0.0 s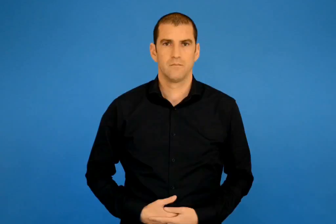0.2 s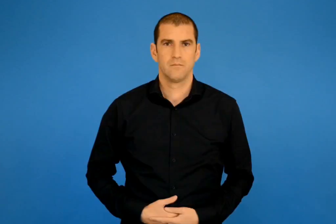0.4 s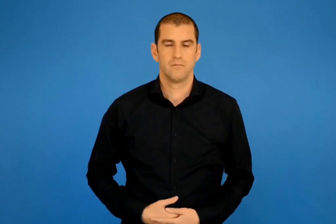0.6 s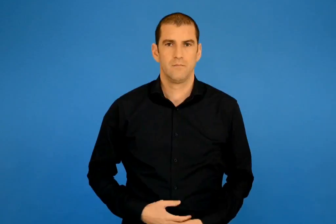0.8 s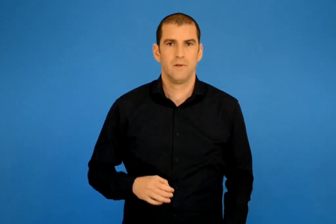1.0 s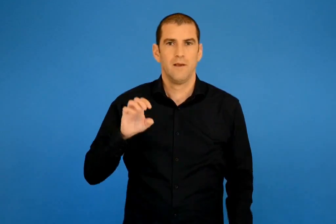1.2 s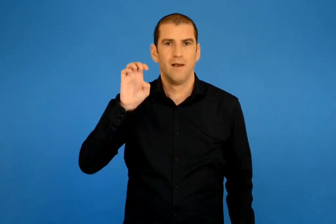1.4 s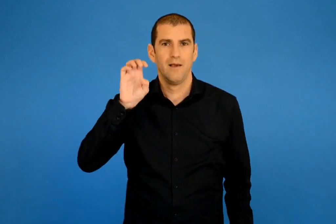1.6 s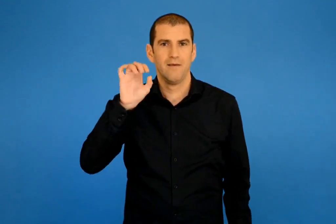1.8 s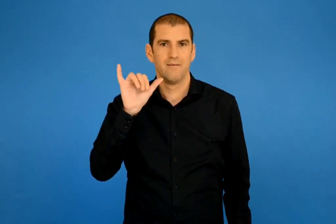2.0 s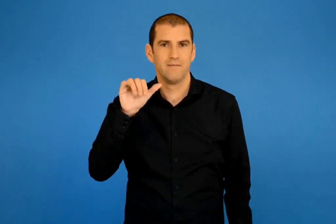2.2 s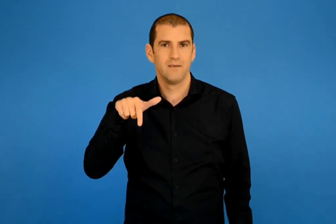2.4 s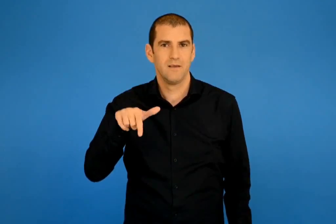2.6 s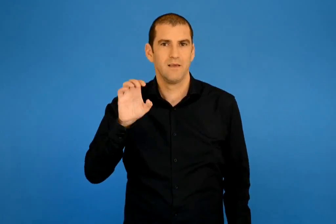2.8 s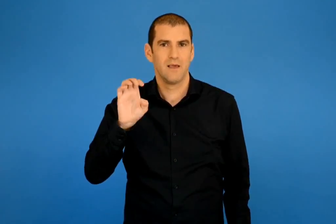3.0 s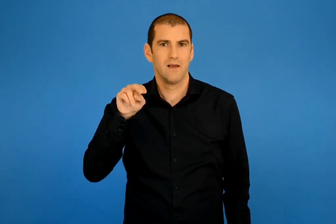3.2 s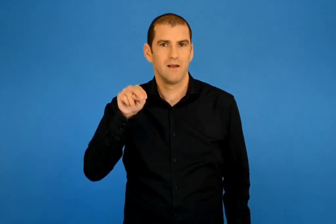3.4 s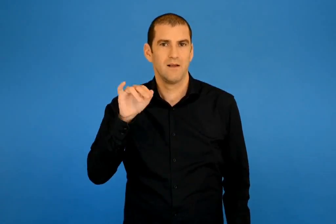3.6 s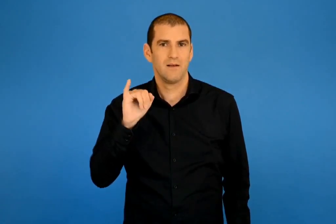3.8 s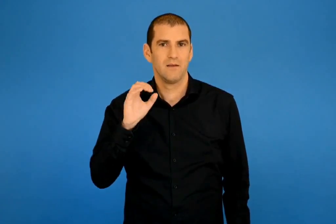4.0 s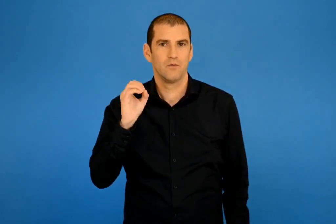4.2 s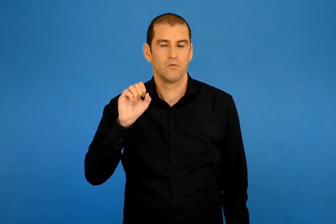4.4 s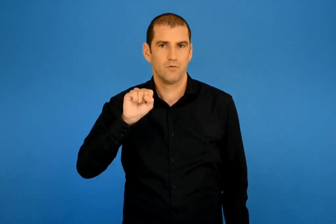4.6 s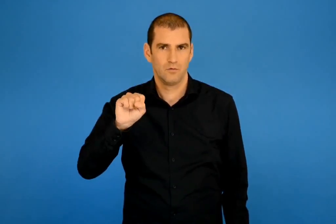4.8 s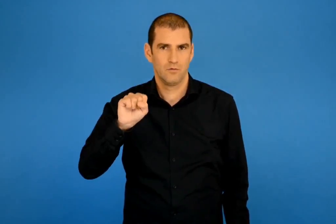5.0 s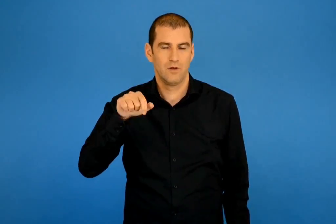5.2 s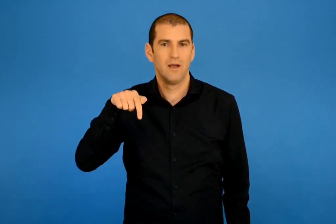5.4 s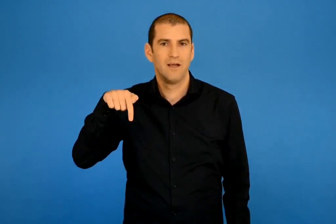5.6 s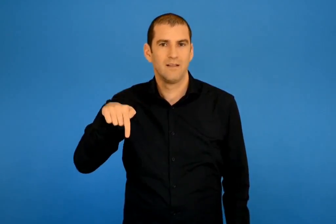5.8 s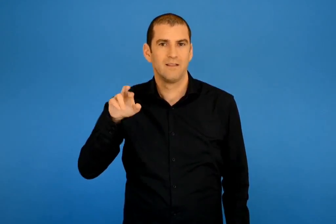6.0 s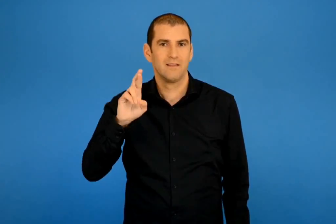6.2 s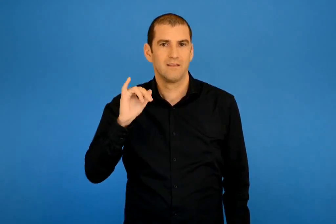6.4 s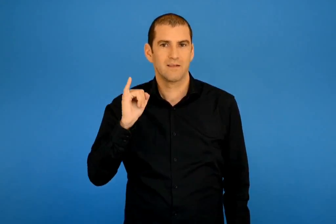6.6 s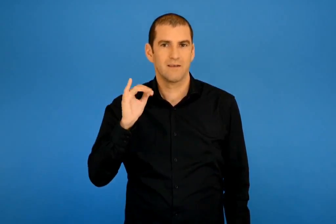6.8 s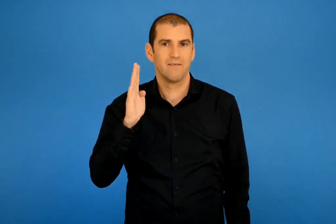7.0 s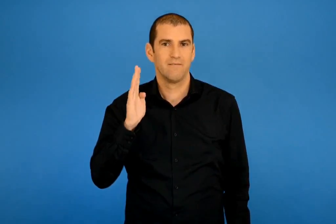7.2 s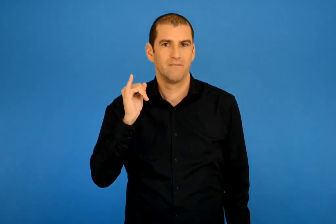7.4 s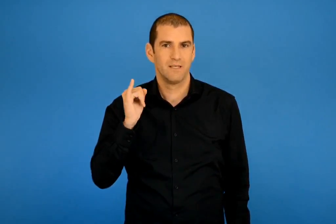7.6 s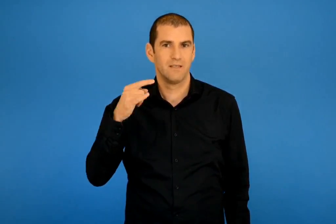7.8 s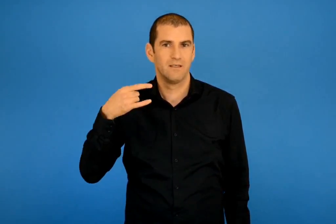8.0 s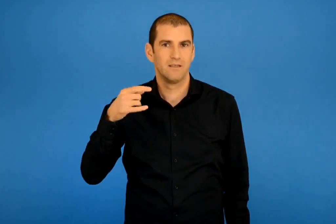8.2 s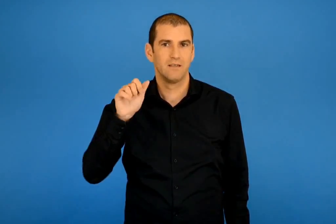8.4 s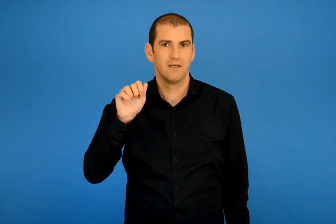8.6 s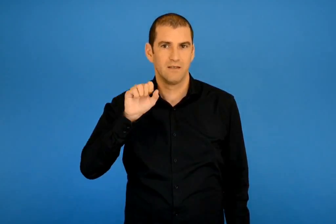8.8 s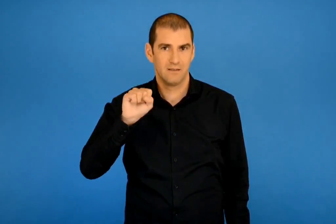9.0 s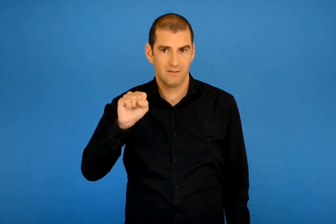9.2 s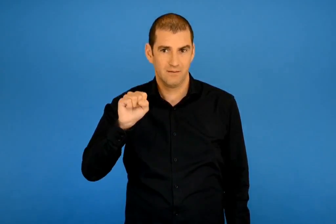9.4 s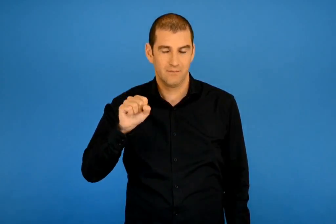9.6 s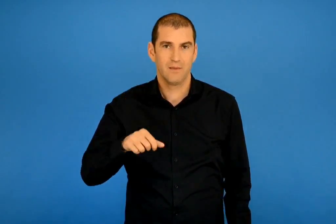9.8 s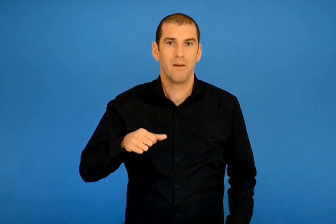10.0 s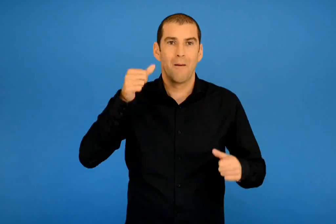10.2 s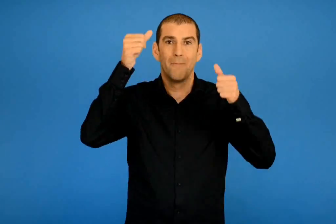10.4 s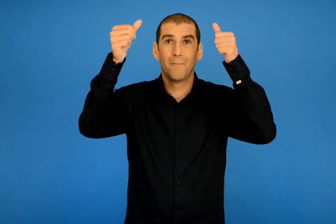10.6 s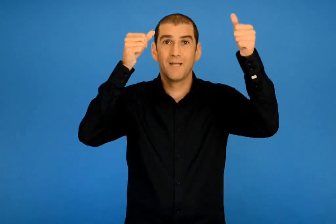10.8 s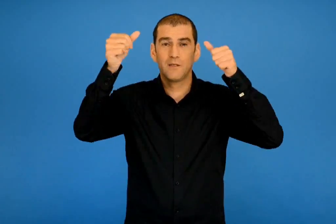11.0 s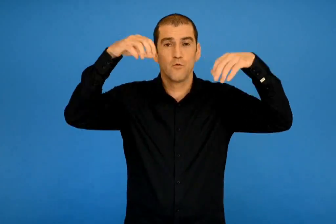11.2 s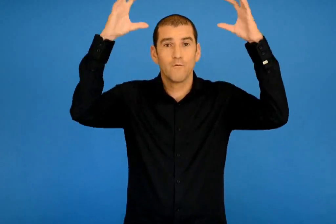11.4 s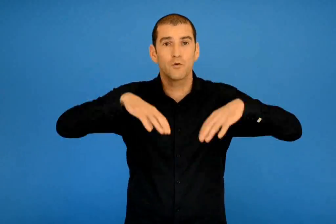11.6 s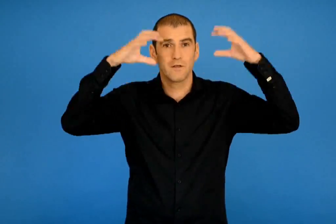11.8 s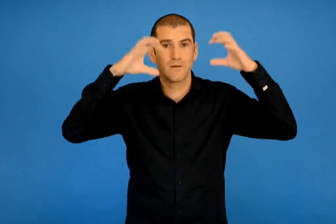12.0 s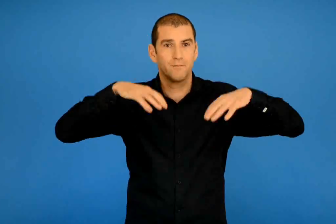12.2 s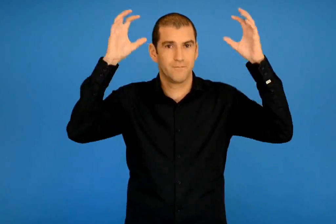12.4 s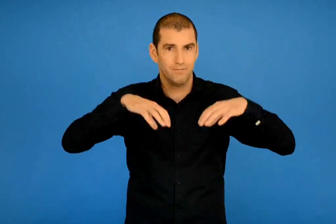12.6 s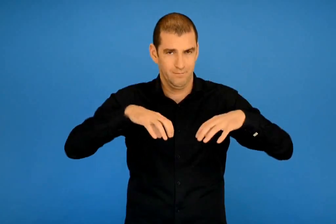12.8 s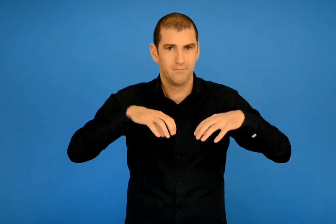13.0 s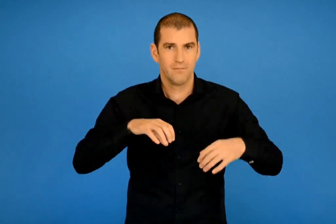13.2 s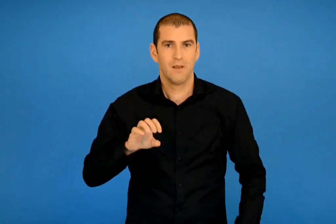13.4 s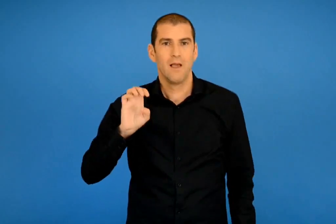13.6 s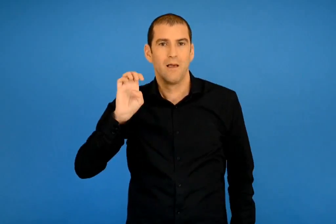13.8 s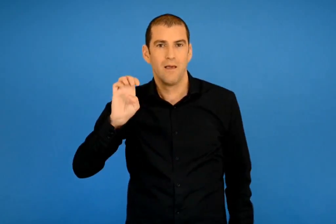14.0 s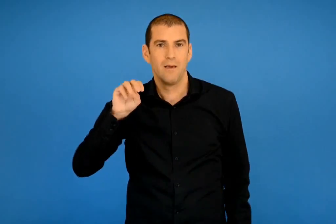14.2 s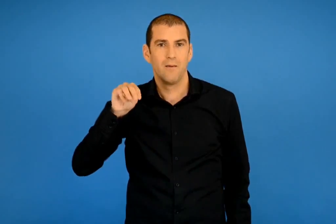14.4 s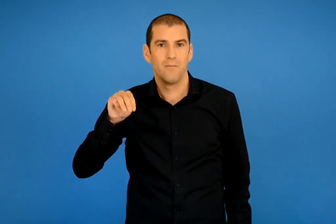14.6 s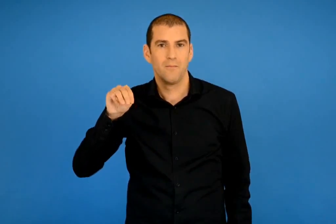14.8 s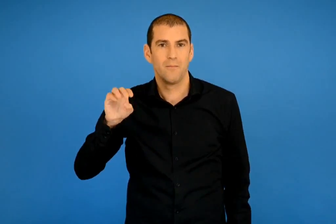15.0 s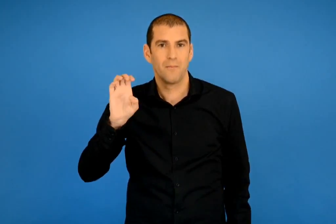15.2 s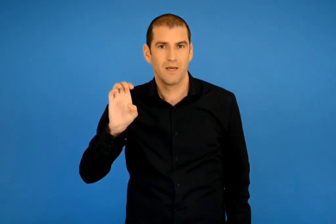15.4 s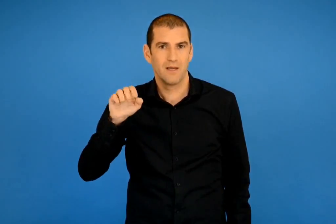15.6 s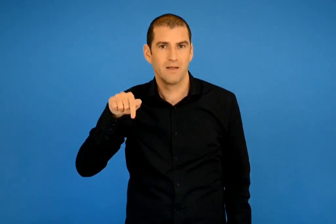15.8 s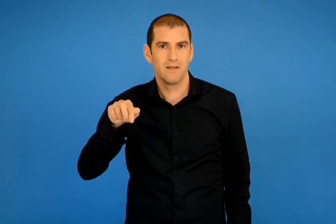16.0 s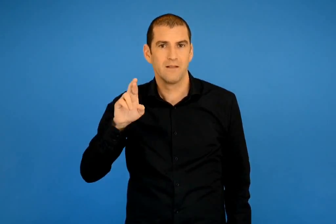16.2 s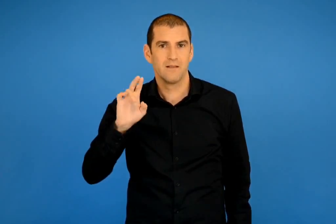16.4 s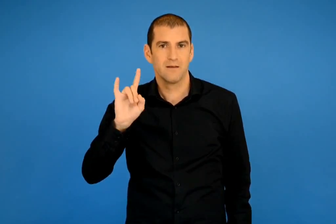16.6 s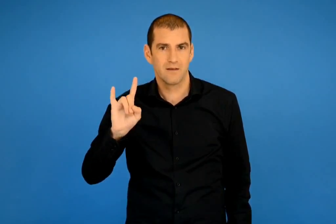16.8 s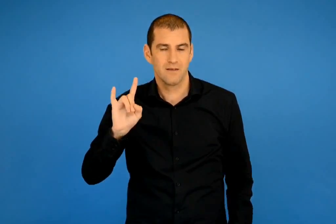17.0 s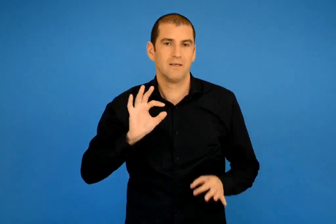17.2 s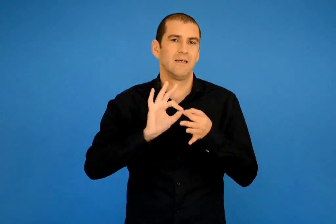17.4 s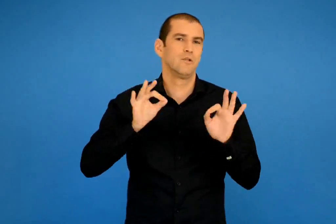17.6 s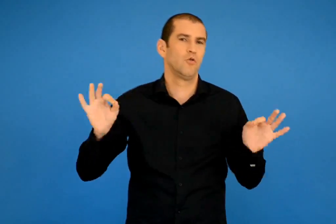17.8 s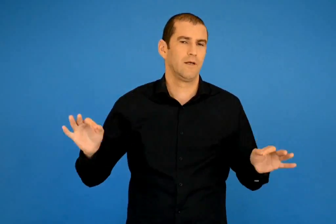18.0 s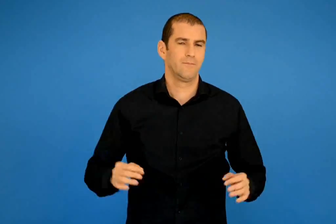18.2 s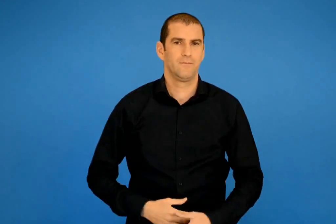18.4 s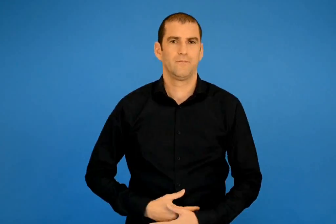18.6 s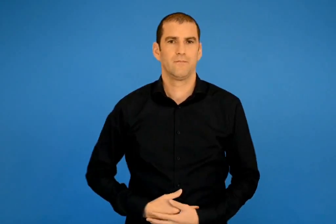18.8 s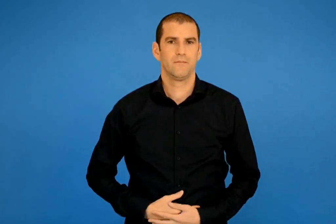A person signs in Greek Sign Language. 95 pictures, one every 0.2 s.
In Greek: ευγένιος τριβιζάς η πινεζοβροχή έμμετρη ιστορία
